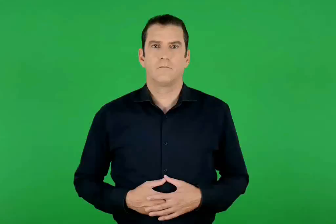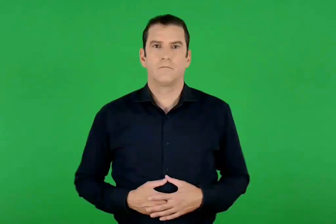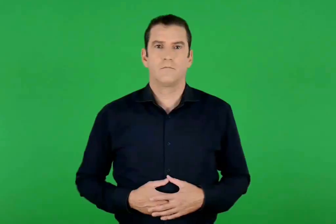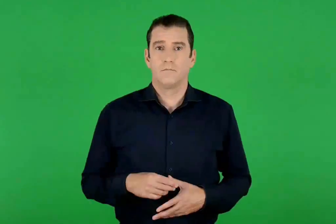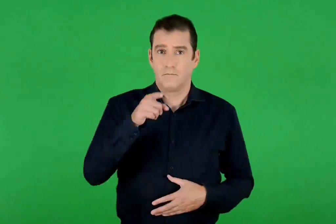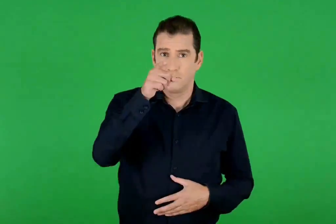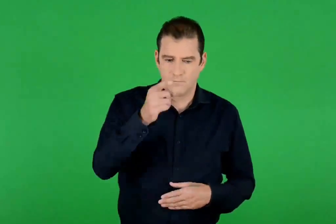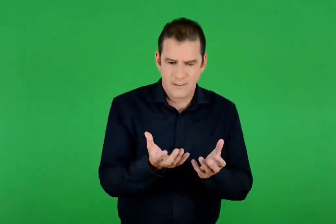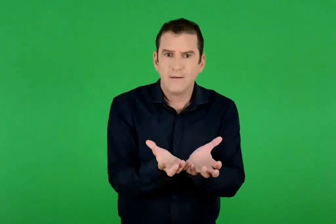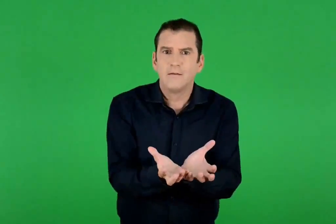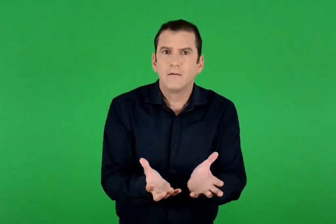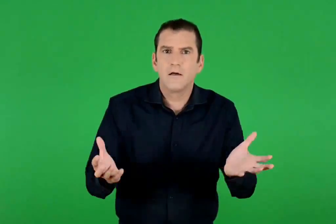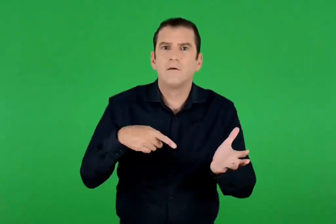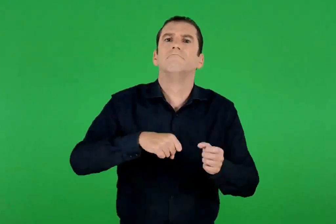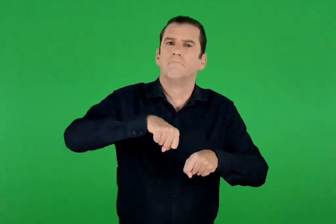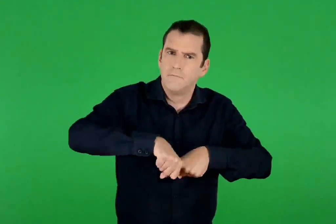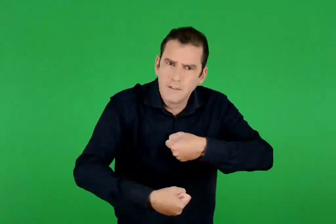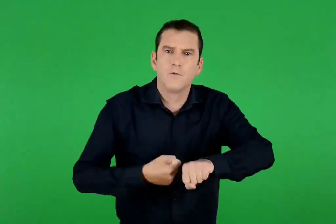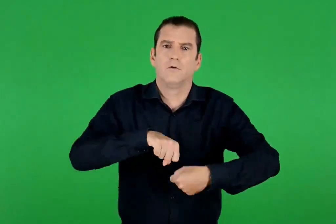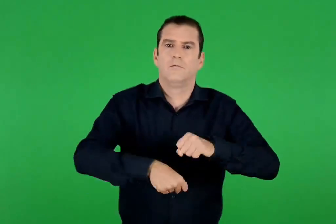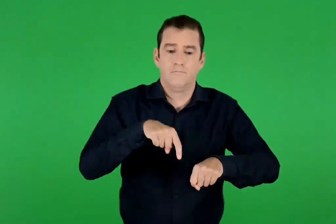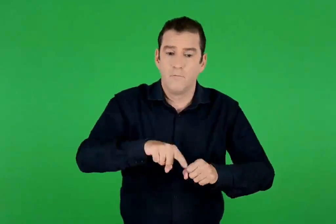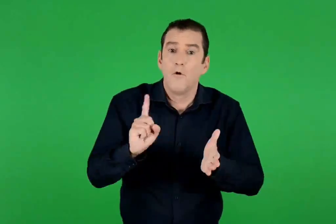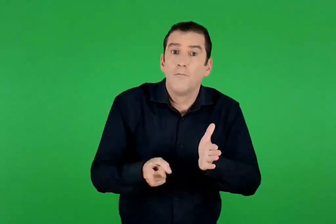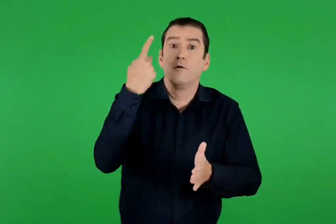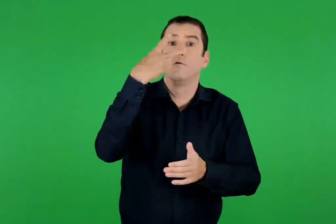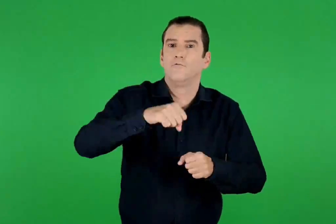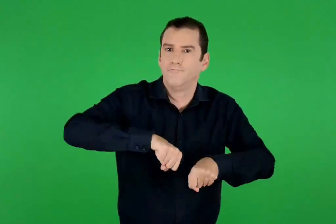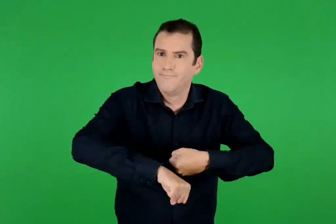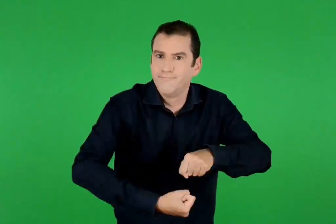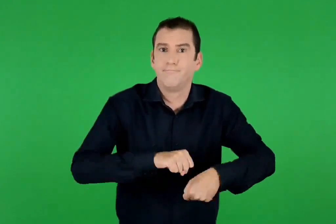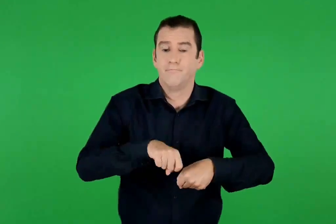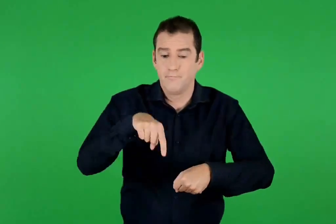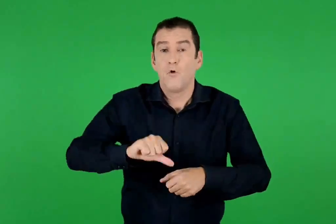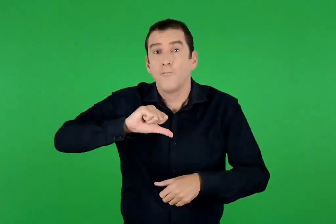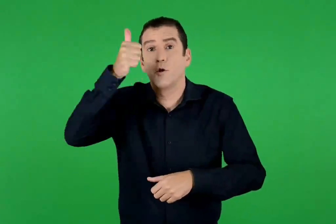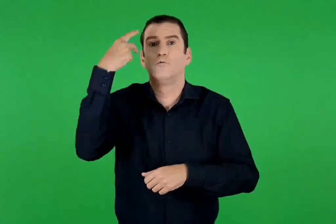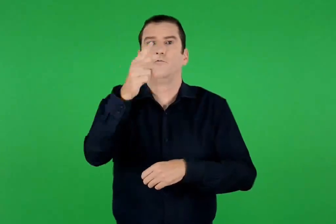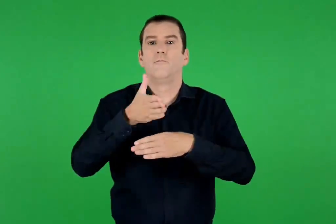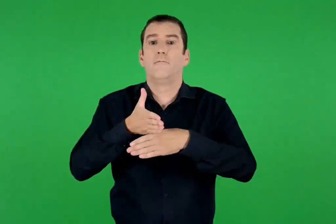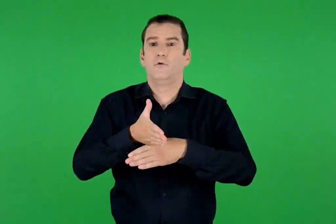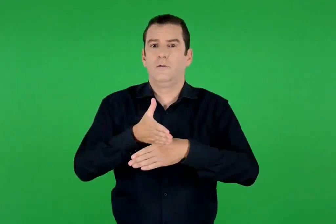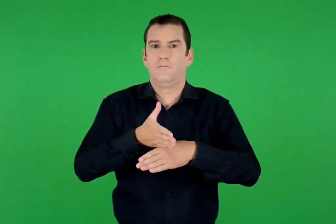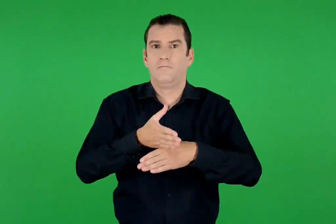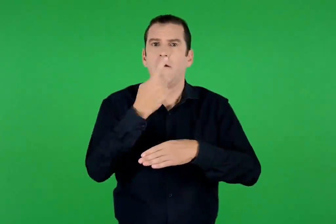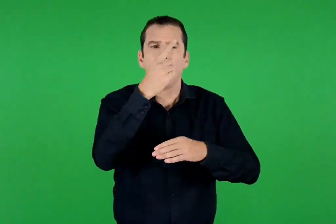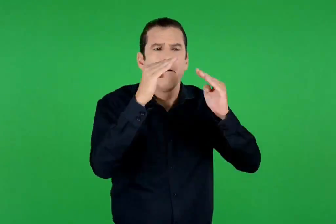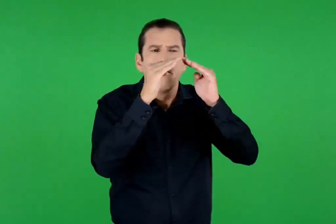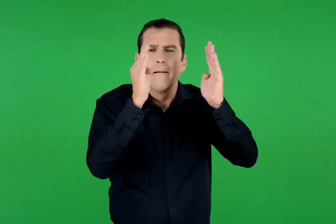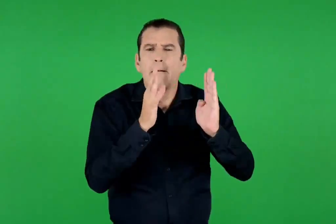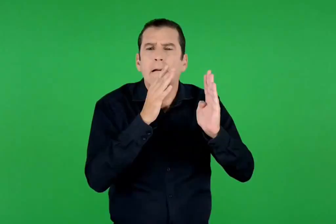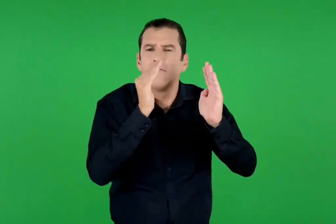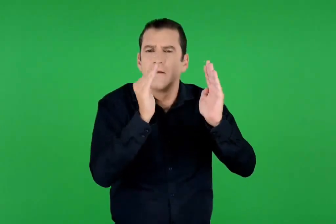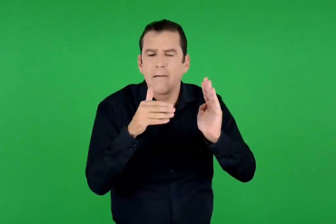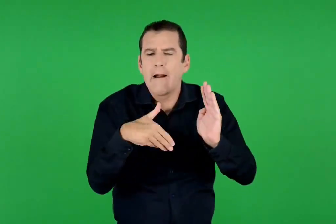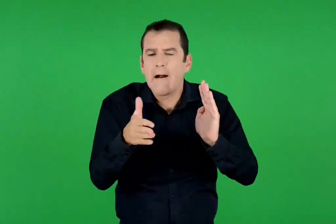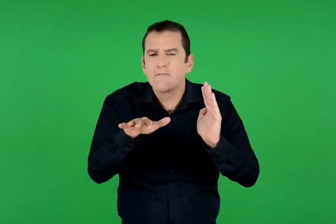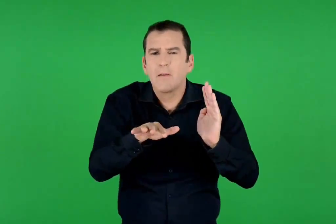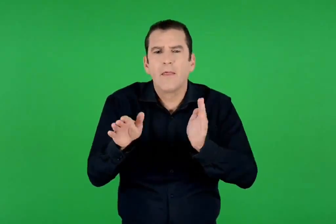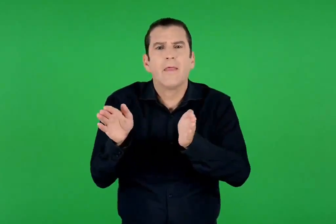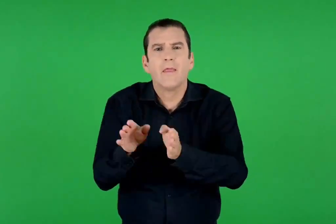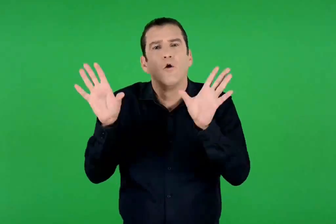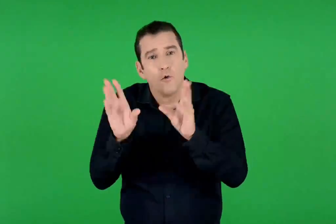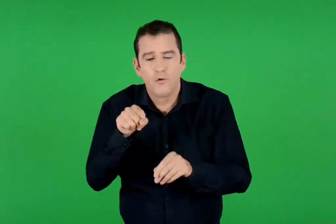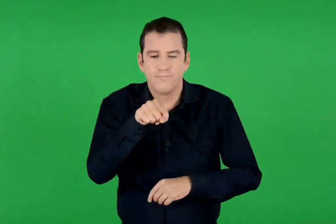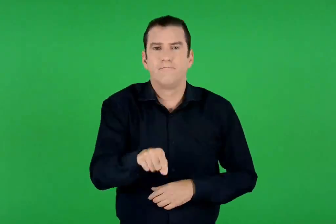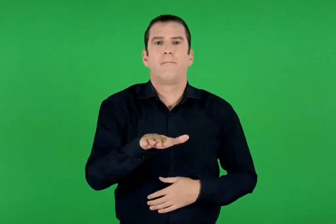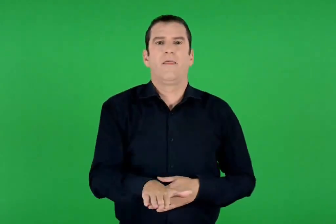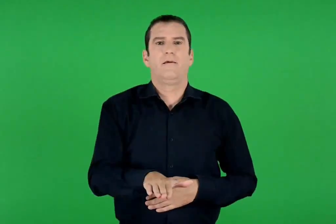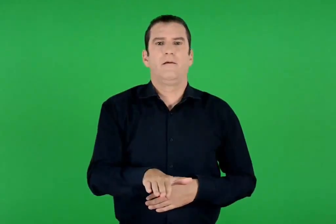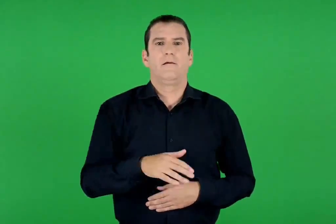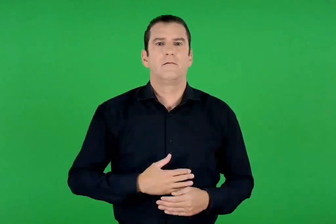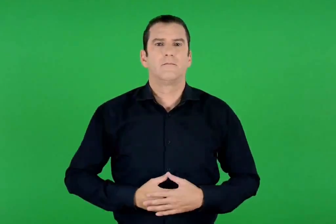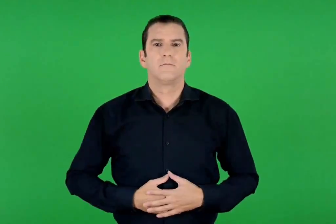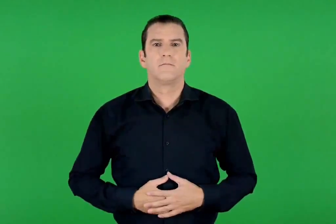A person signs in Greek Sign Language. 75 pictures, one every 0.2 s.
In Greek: ζύμωνε στη σκάφη πρώτο σου ζυμάρι , πρώτο σου ψωμί ένα καλυβάκι μια μικρούλα αυλή για το παιδί
